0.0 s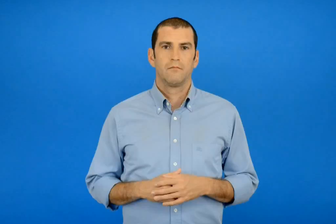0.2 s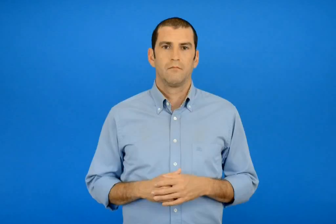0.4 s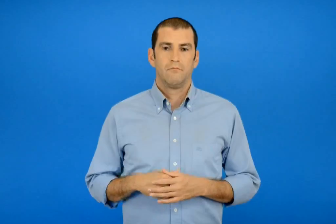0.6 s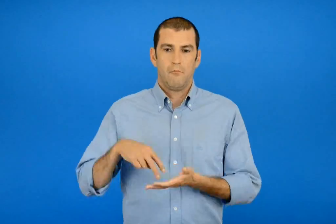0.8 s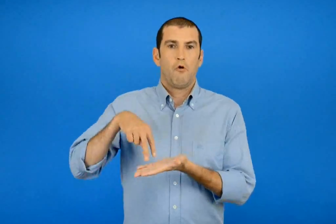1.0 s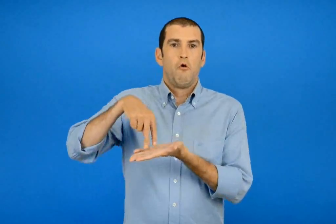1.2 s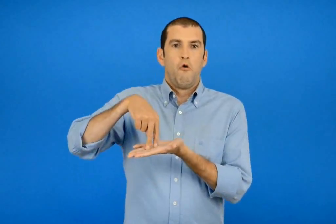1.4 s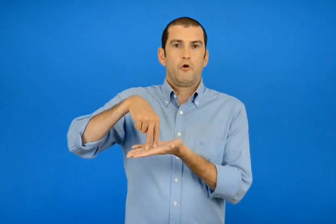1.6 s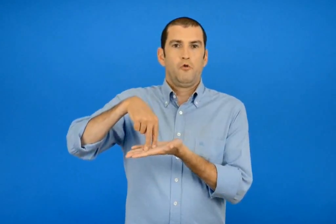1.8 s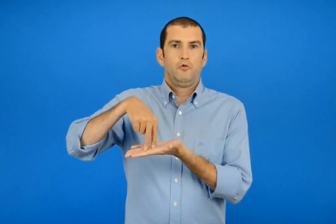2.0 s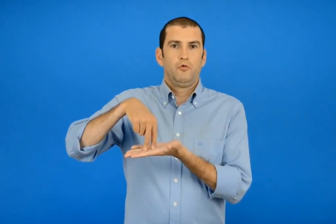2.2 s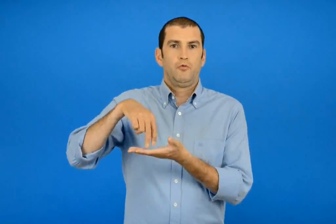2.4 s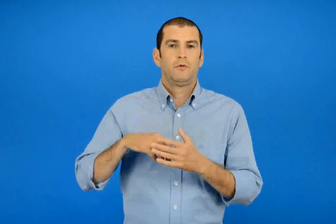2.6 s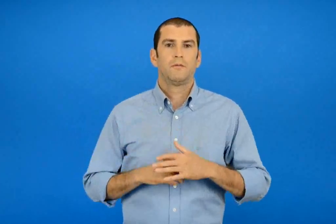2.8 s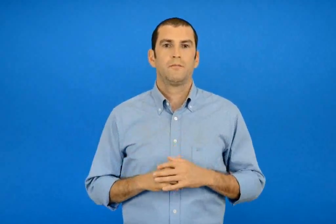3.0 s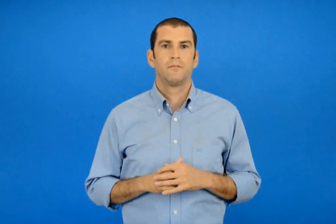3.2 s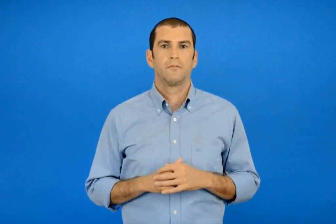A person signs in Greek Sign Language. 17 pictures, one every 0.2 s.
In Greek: όρθιος
